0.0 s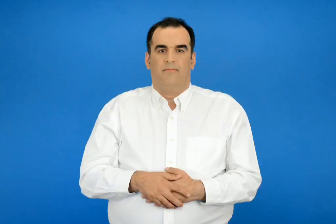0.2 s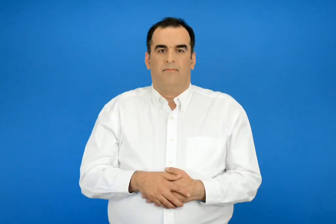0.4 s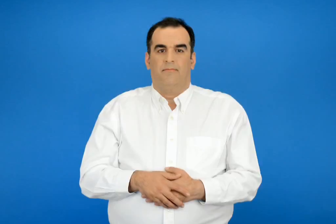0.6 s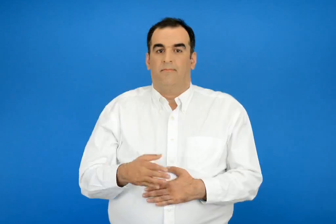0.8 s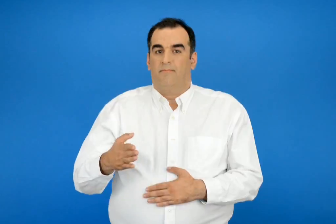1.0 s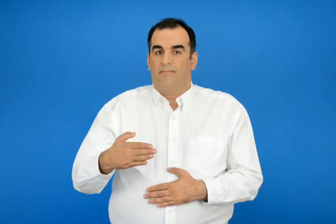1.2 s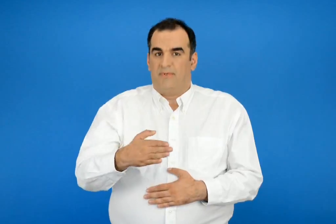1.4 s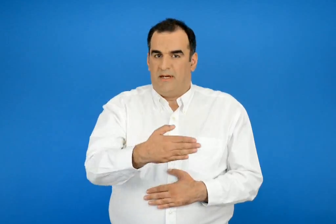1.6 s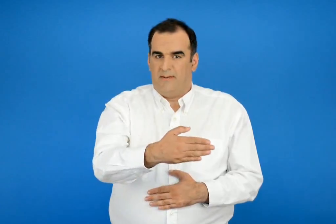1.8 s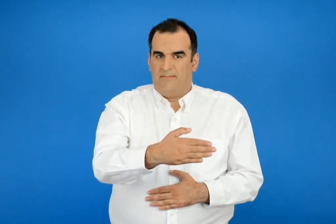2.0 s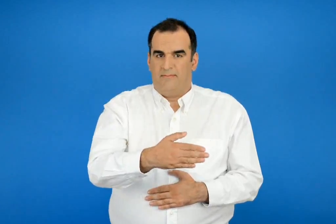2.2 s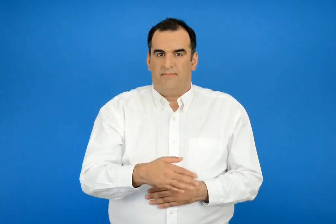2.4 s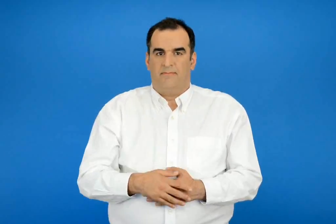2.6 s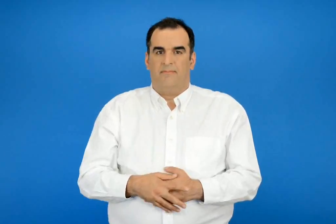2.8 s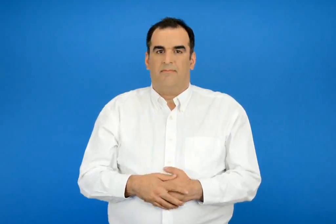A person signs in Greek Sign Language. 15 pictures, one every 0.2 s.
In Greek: το ψαρί
